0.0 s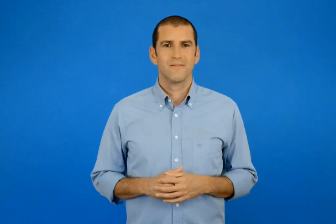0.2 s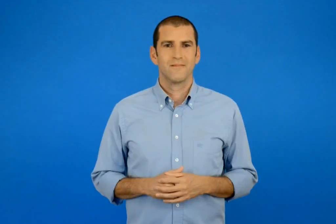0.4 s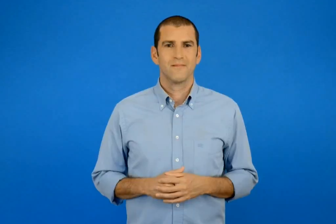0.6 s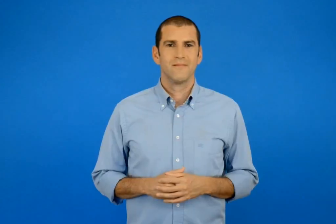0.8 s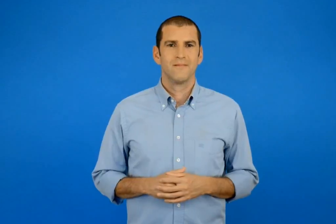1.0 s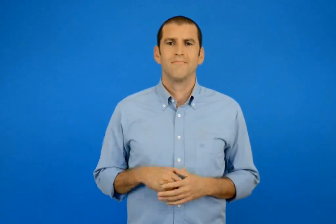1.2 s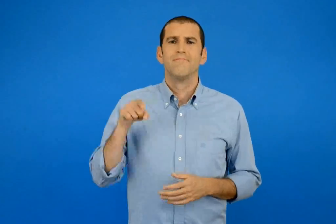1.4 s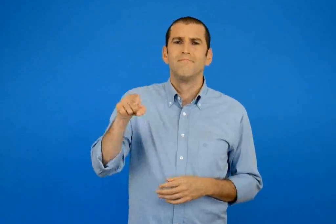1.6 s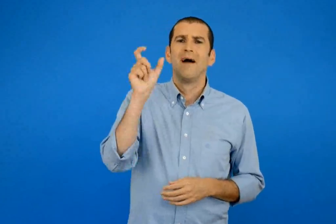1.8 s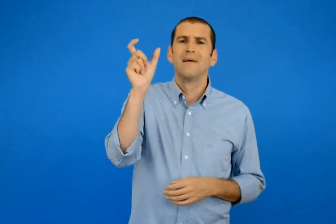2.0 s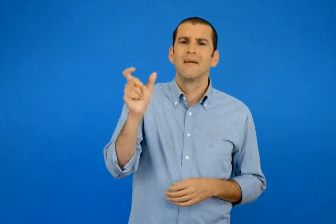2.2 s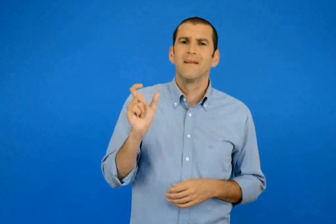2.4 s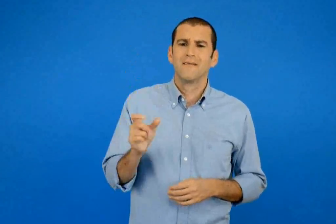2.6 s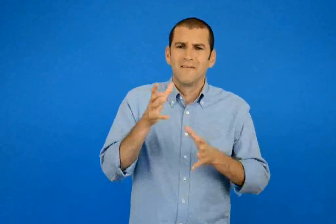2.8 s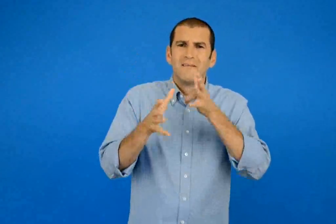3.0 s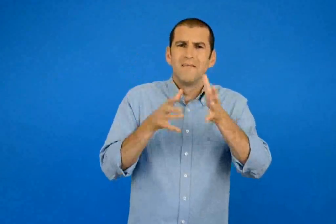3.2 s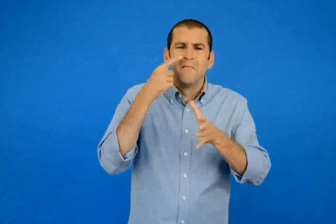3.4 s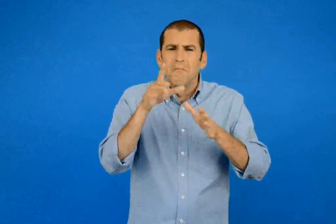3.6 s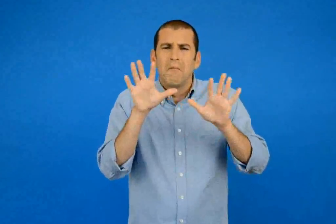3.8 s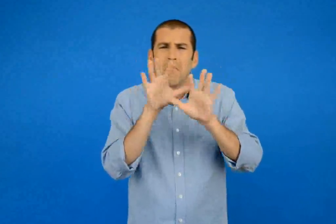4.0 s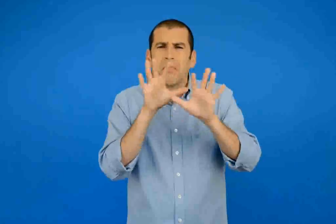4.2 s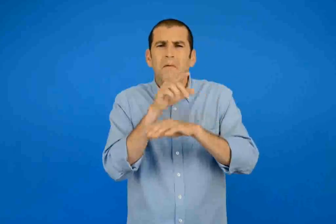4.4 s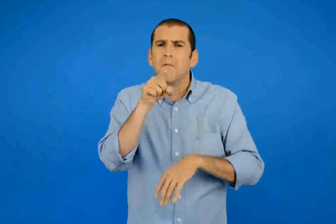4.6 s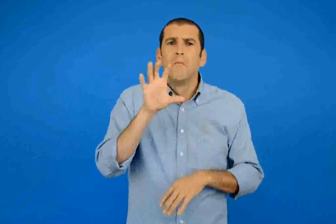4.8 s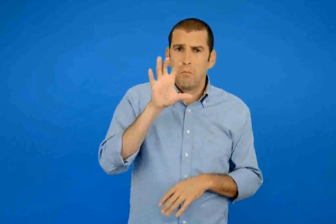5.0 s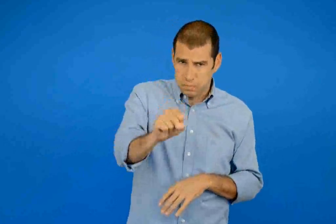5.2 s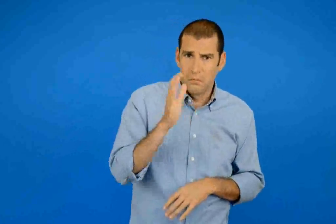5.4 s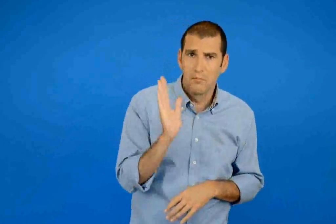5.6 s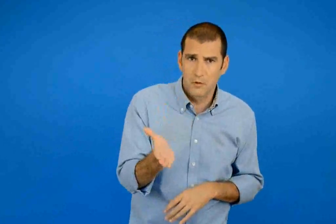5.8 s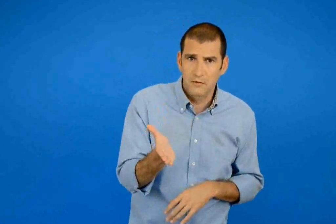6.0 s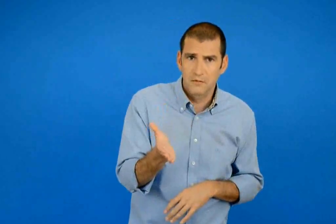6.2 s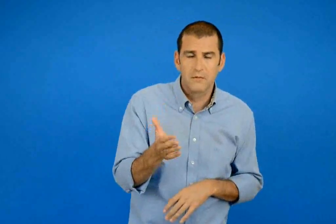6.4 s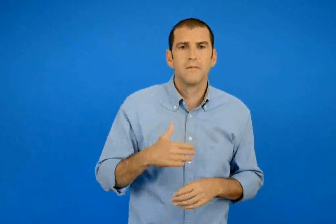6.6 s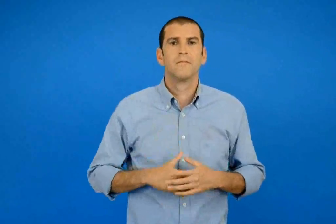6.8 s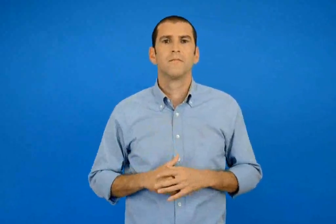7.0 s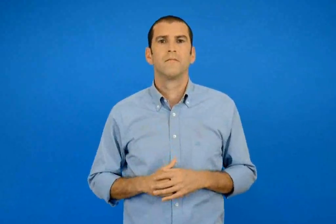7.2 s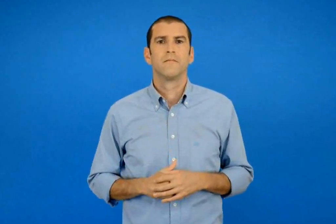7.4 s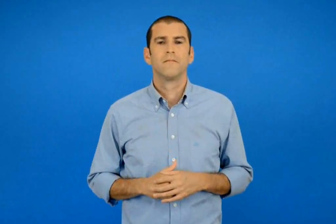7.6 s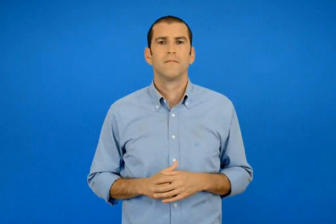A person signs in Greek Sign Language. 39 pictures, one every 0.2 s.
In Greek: μπορείς να μαντέψεις τι λένε οι μισοσβησμένες λέξεις ;
